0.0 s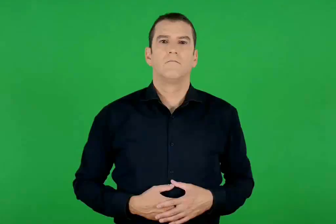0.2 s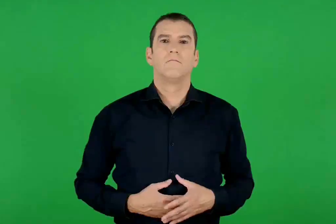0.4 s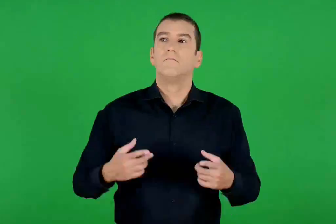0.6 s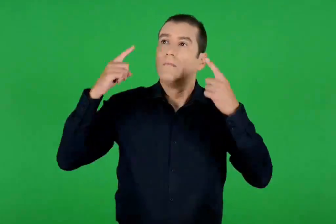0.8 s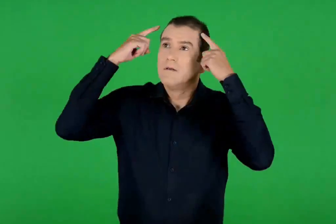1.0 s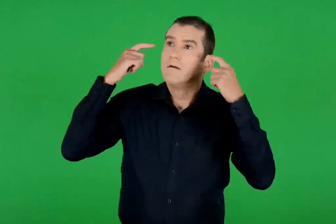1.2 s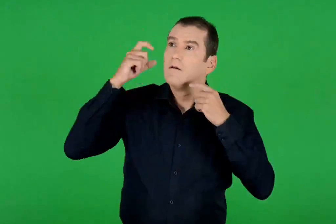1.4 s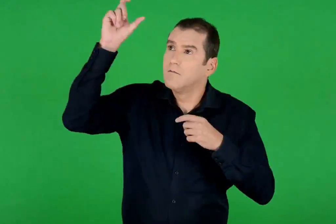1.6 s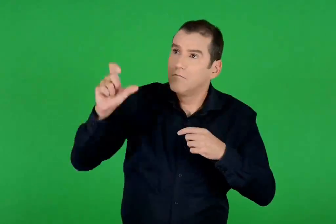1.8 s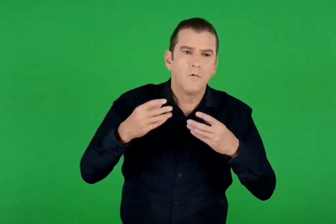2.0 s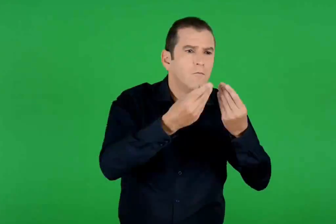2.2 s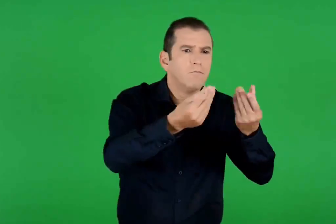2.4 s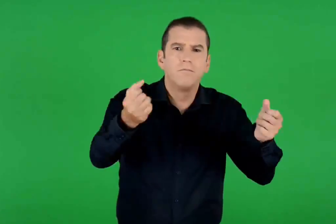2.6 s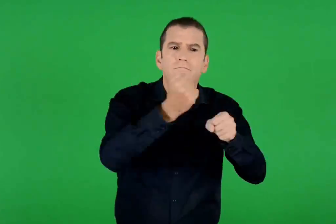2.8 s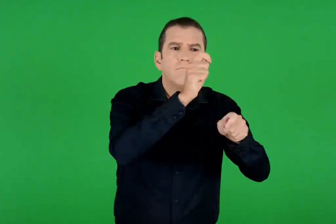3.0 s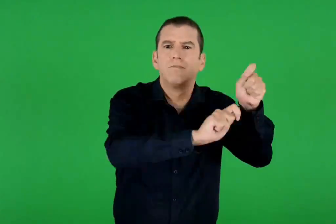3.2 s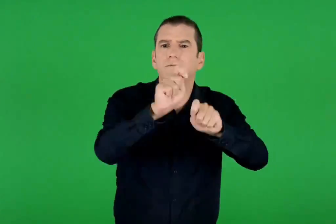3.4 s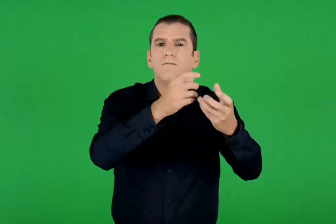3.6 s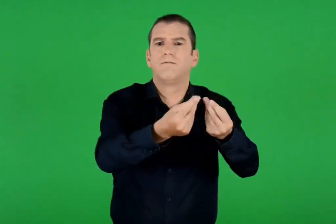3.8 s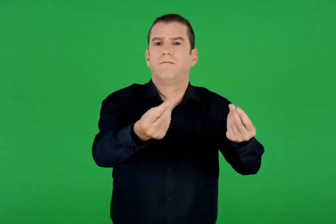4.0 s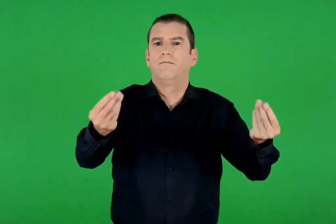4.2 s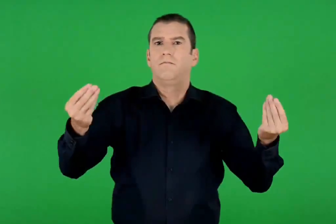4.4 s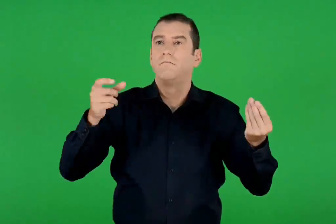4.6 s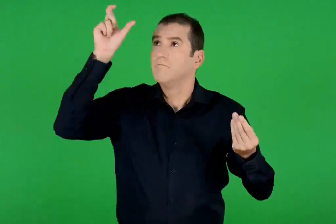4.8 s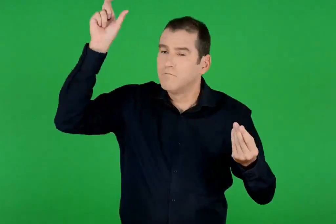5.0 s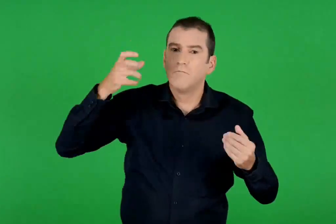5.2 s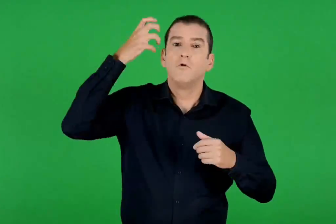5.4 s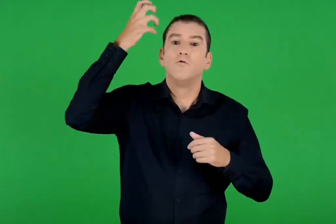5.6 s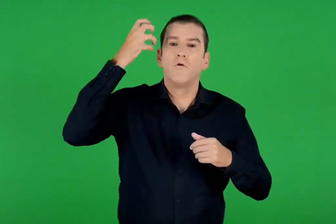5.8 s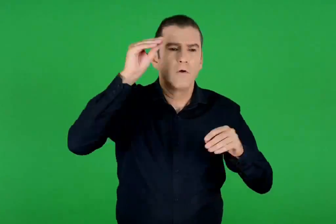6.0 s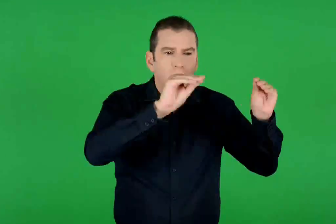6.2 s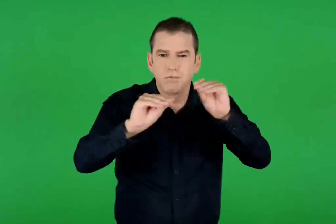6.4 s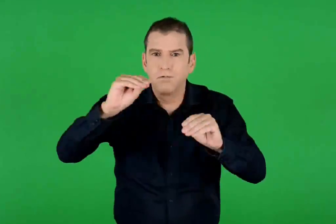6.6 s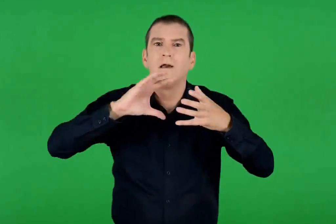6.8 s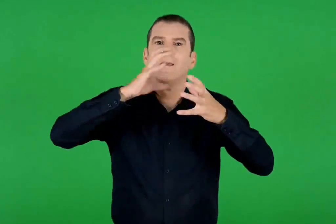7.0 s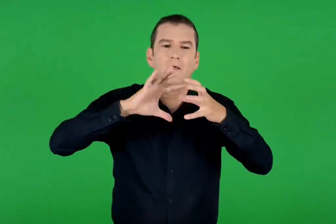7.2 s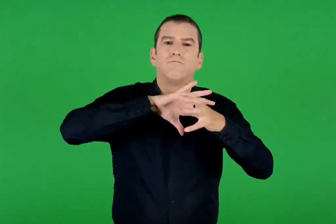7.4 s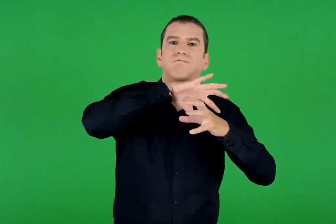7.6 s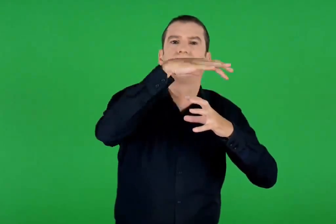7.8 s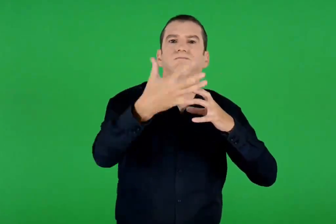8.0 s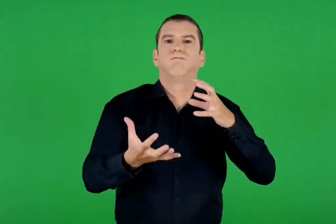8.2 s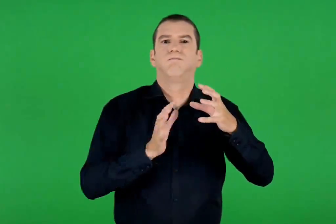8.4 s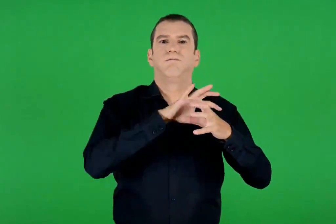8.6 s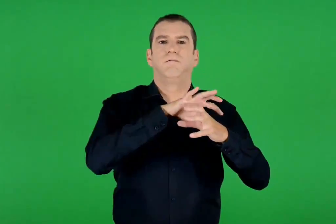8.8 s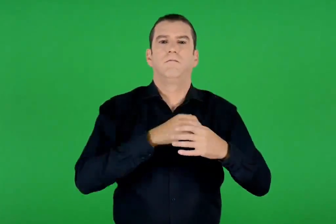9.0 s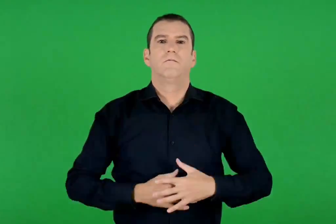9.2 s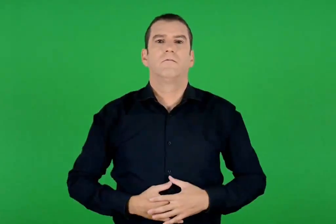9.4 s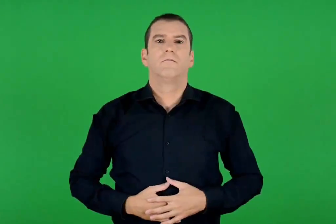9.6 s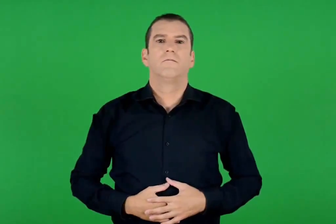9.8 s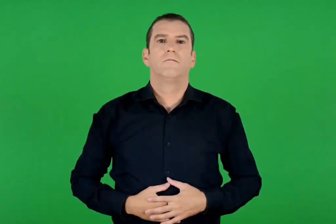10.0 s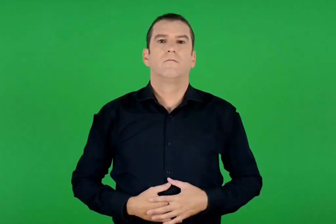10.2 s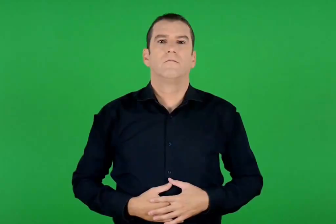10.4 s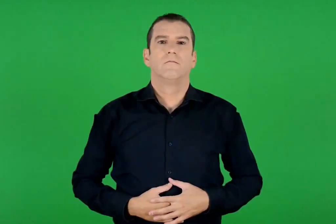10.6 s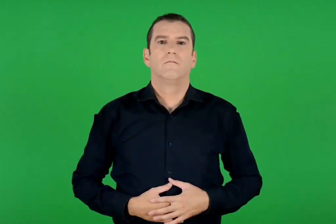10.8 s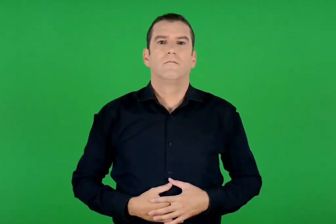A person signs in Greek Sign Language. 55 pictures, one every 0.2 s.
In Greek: πόσο πολλά τα έργα σου είναι , κύριε τα έκανες όλα με σοφία· με όσα έφτιαξες εσύ , γέμισε η γη
